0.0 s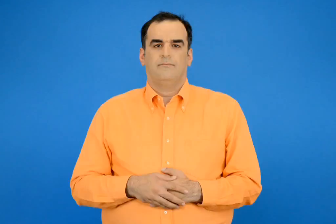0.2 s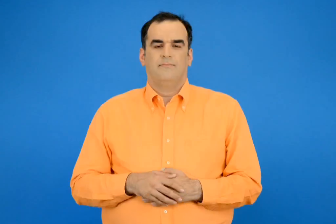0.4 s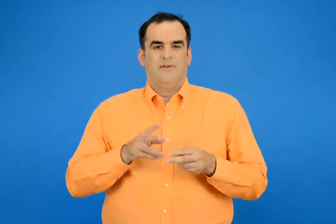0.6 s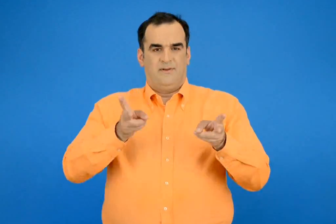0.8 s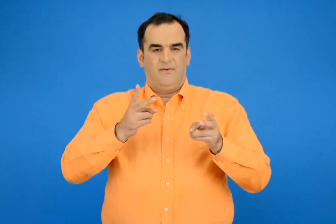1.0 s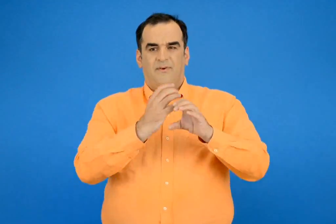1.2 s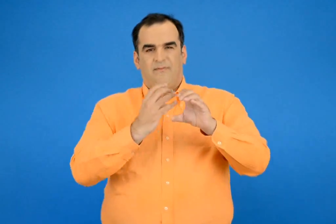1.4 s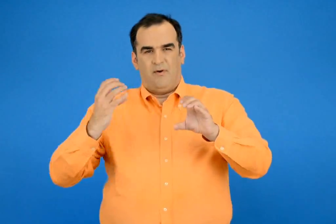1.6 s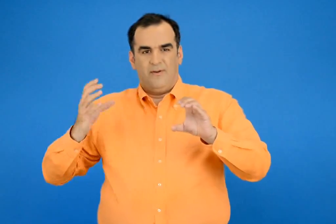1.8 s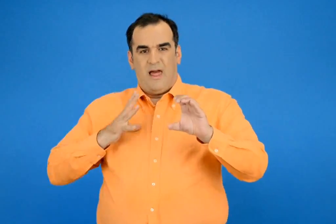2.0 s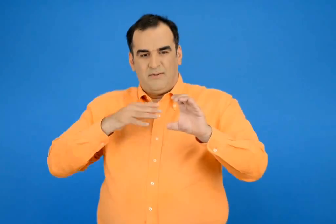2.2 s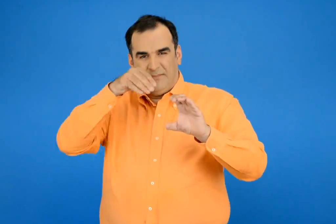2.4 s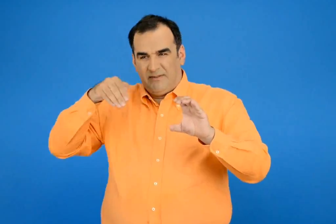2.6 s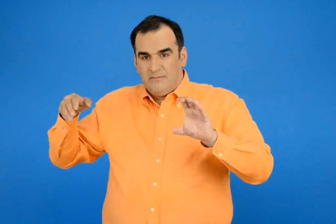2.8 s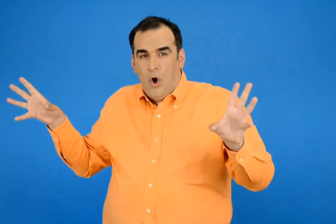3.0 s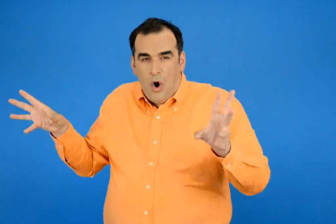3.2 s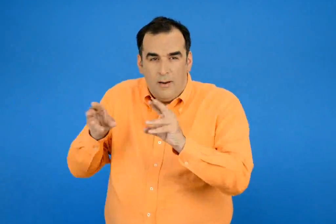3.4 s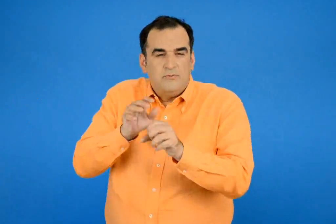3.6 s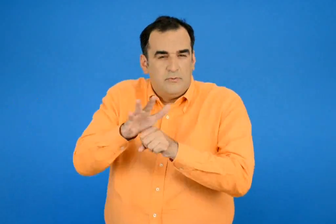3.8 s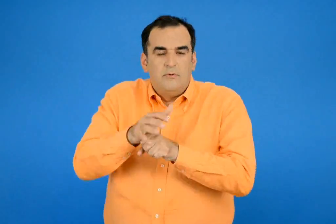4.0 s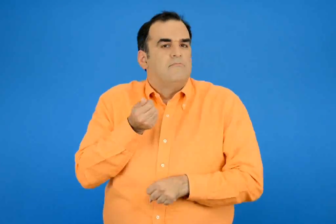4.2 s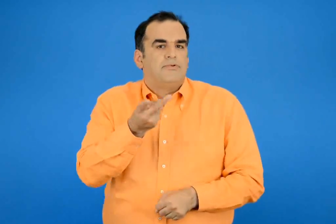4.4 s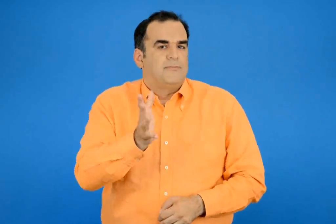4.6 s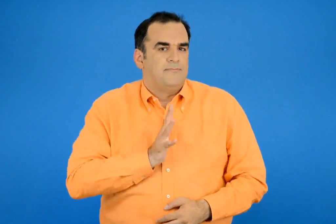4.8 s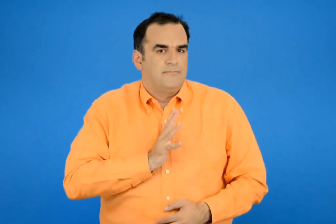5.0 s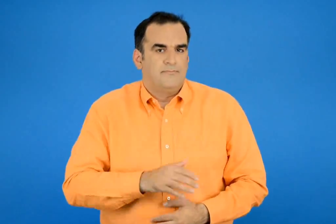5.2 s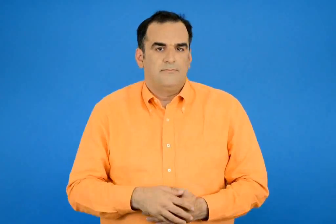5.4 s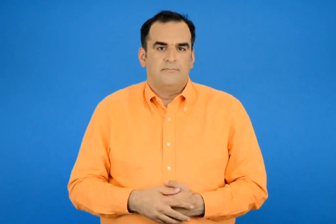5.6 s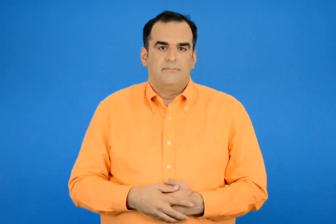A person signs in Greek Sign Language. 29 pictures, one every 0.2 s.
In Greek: πόσοι συνολικά επιβάτες χωράνε στο τρένο ;
